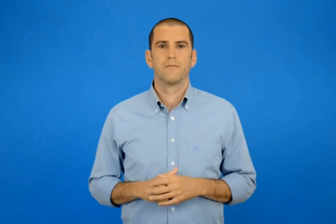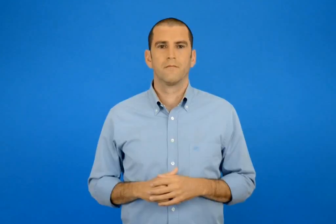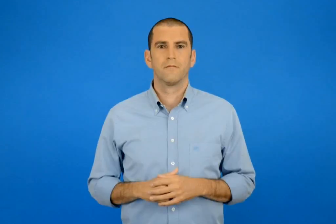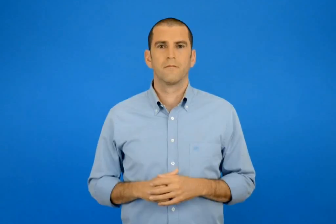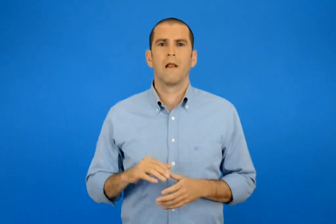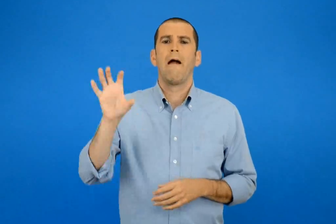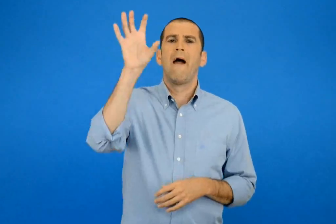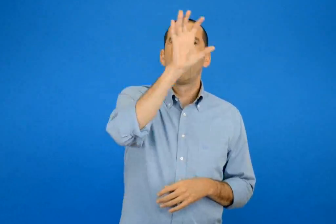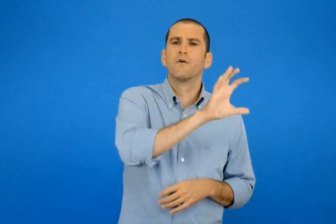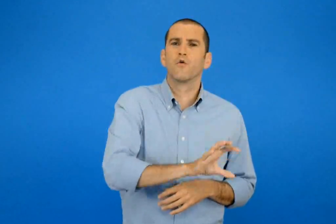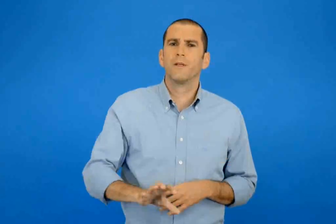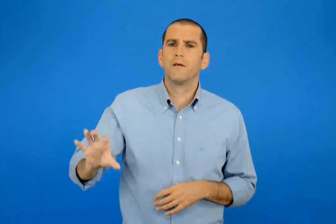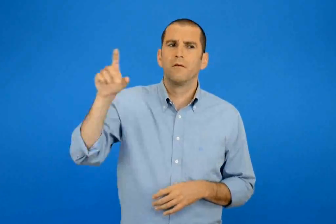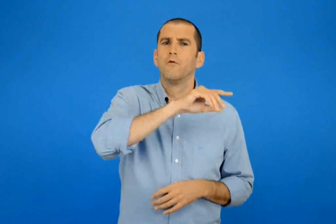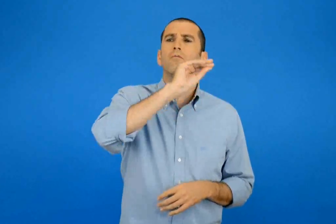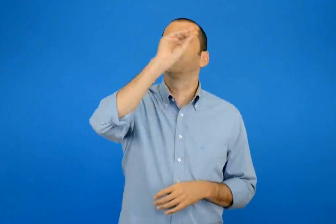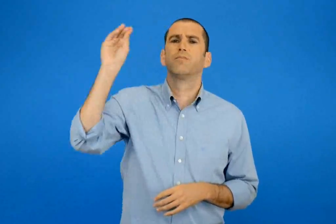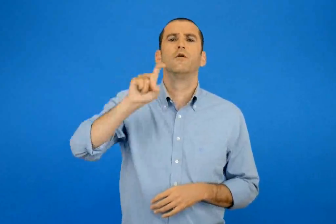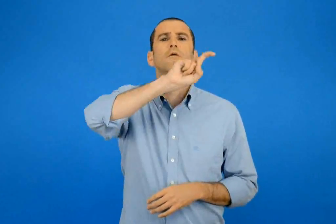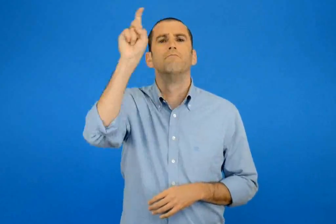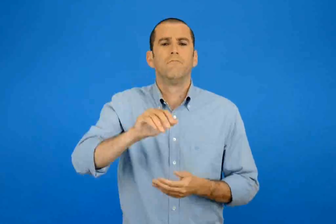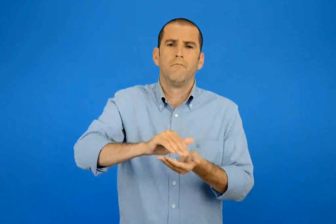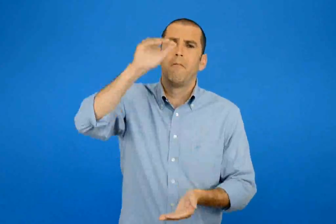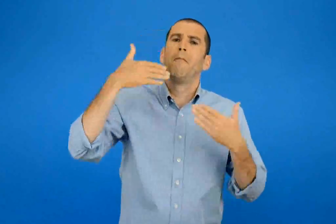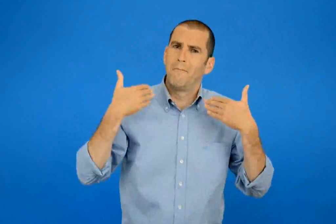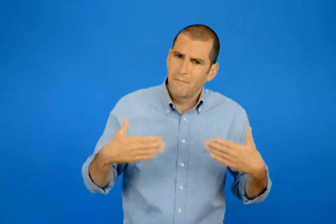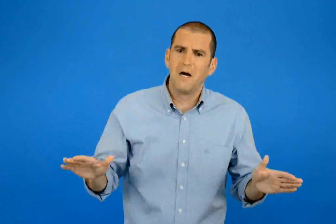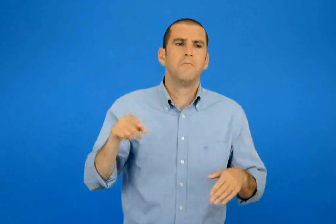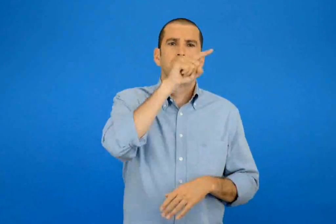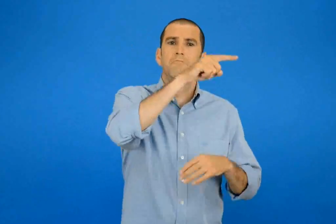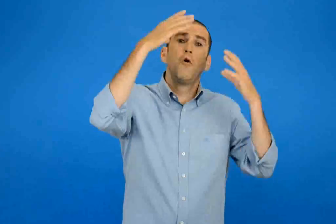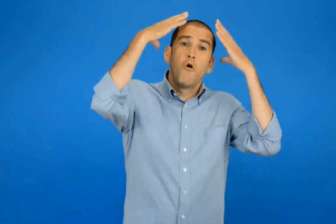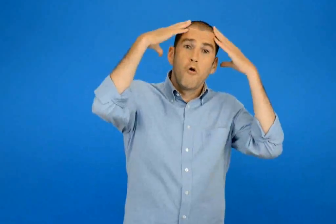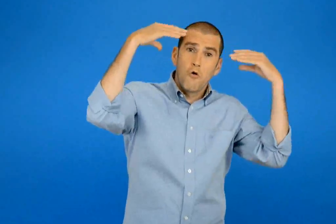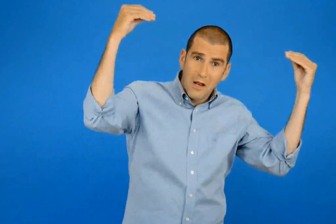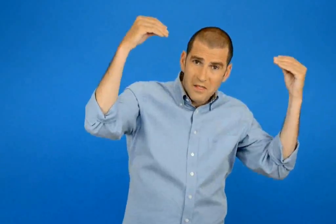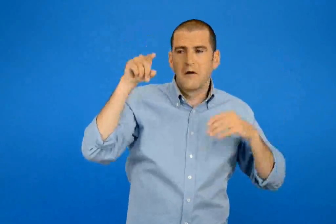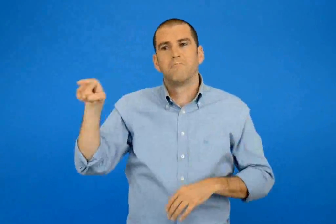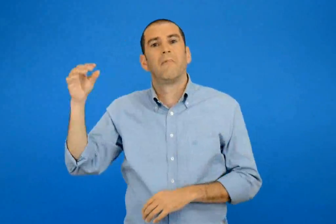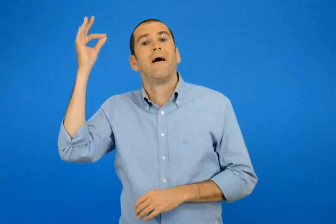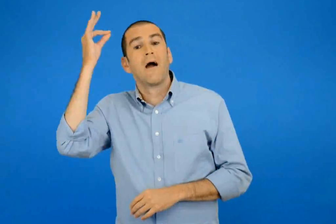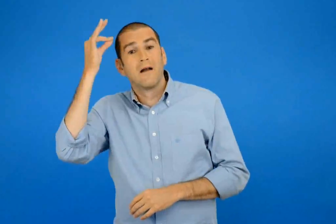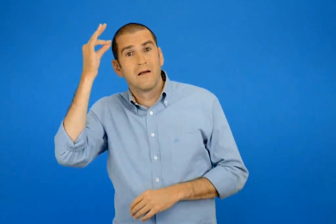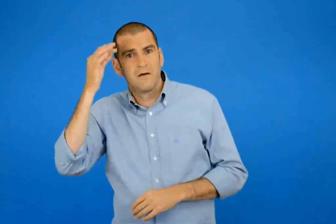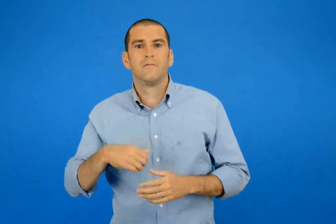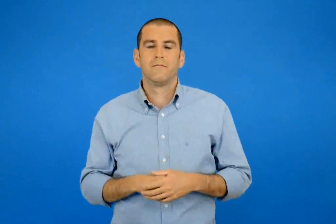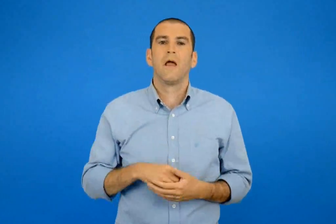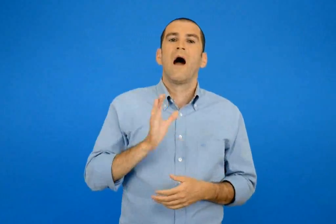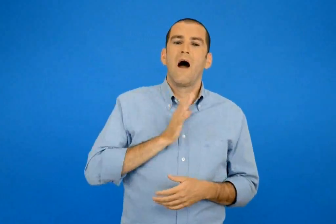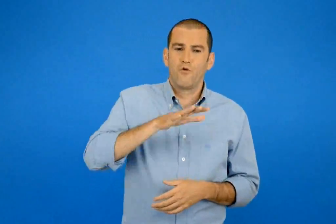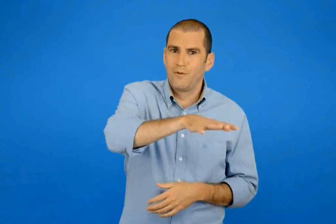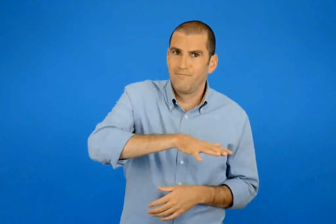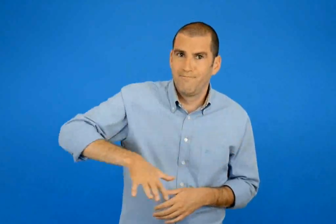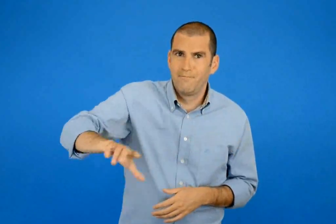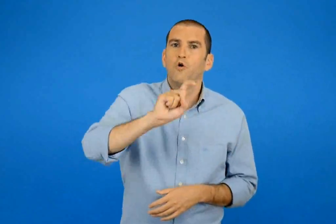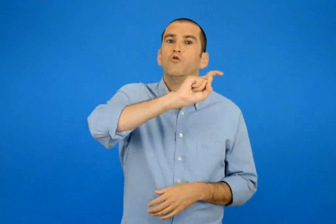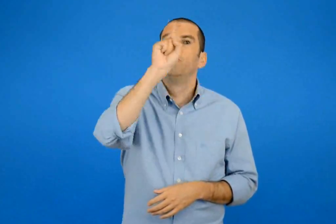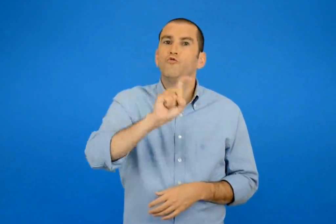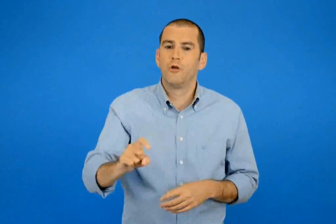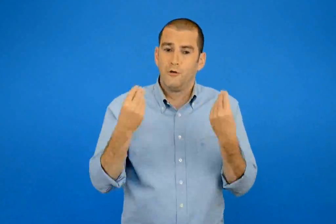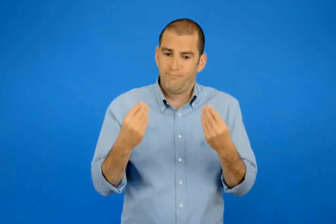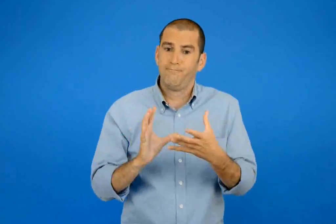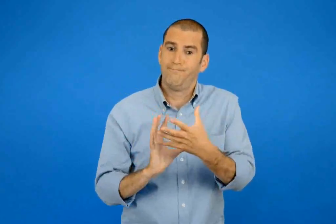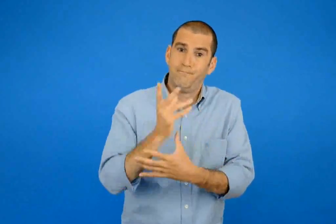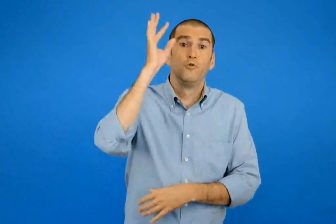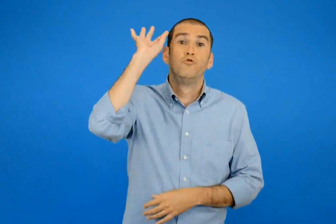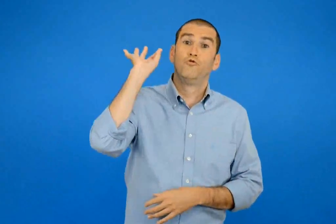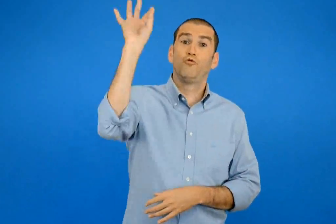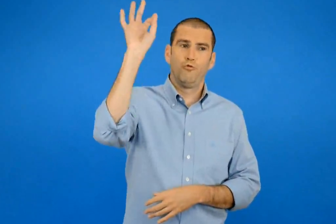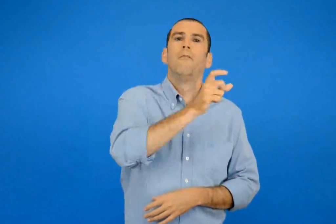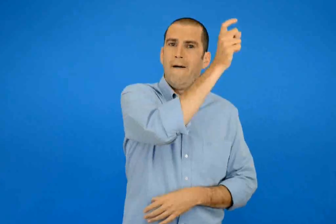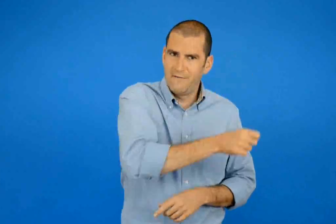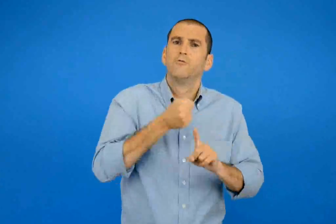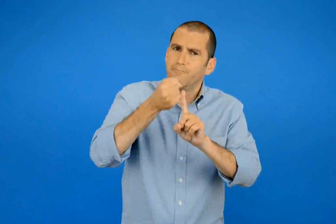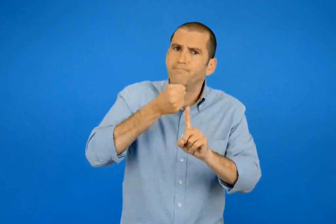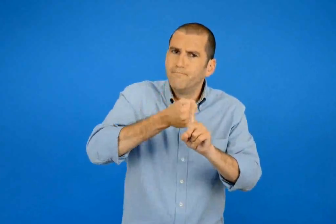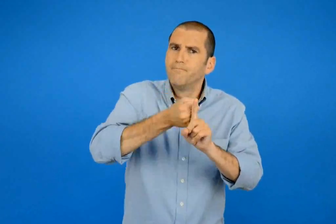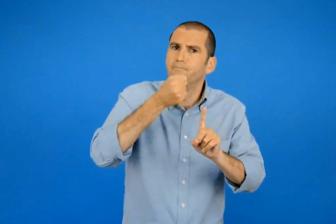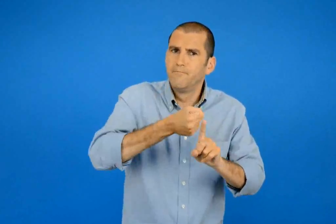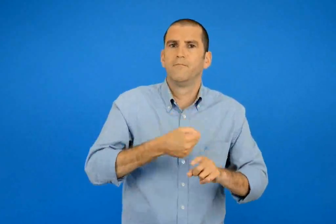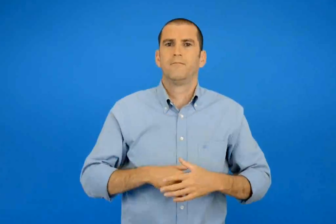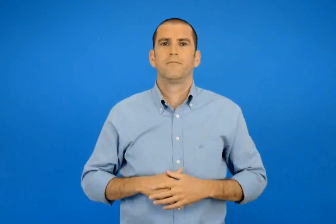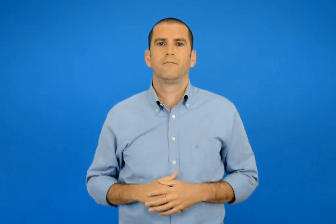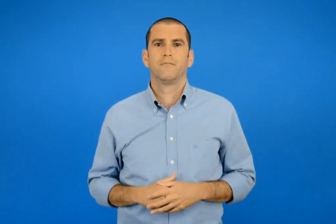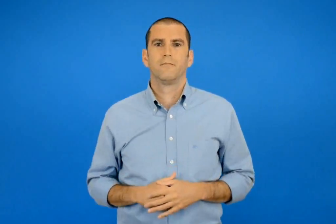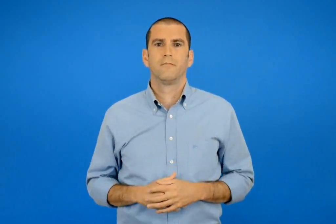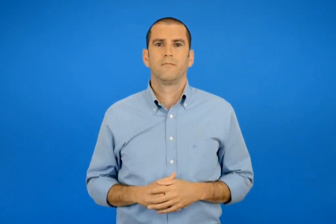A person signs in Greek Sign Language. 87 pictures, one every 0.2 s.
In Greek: έζησε σε διαφορετικούς τόπους της ευρώπης στην ολλανδία και στη γαλλία αγωνίστηκε για το καλό των ανθρώπων γύρω του
